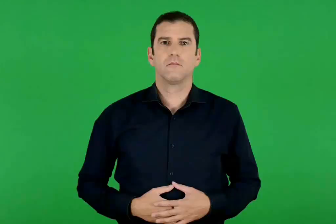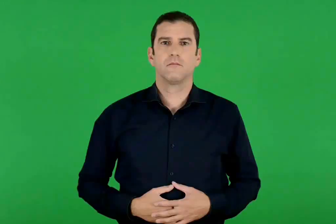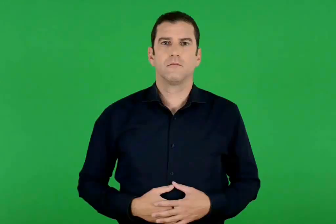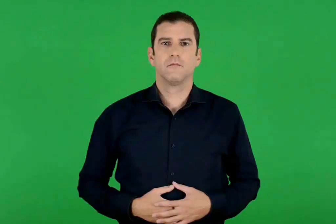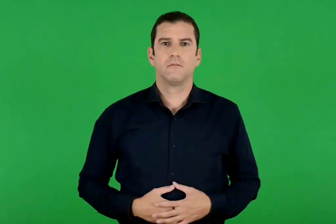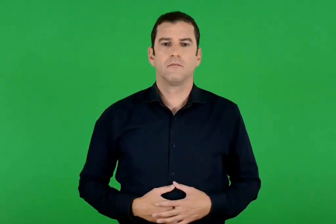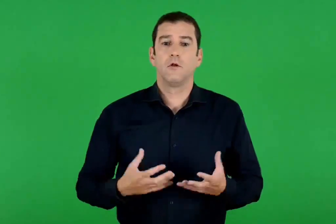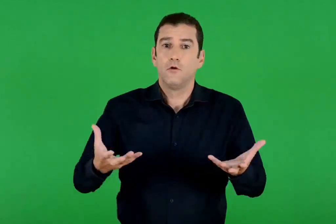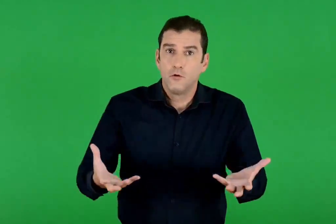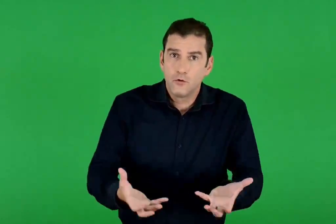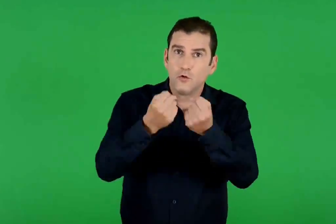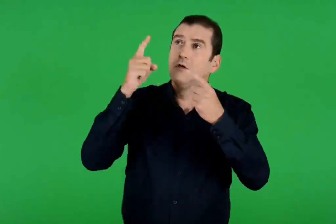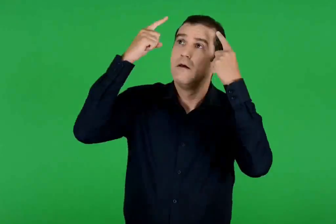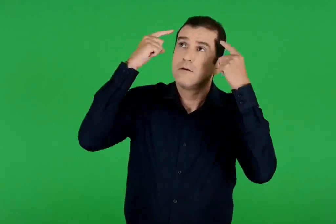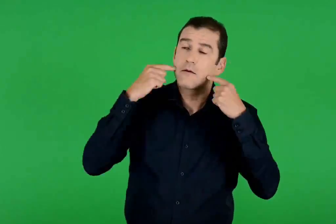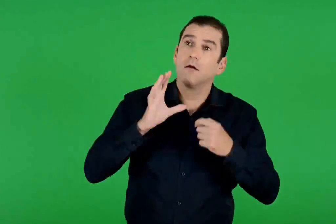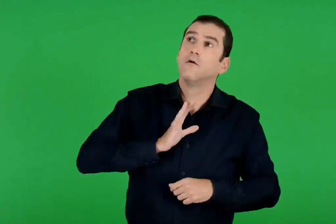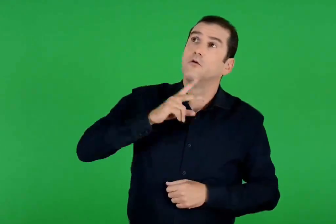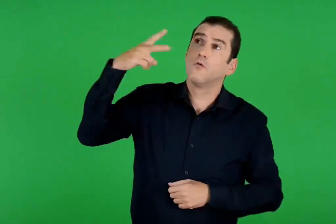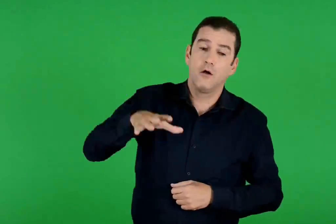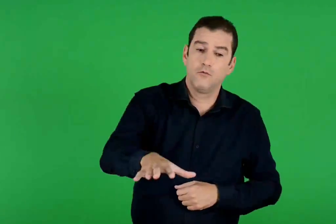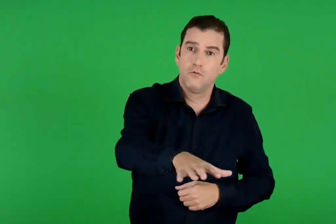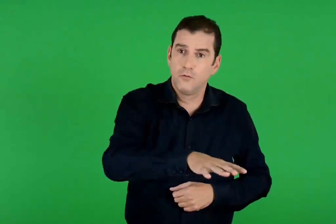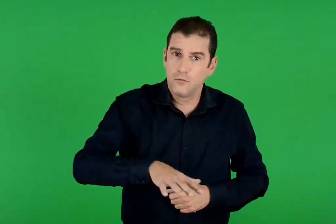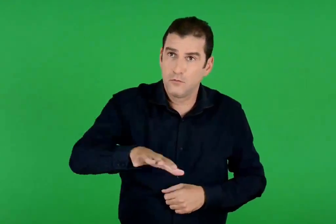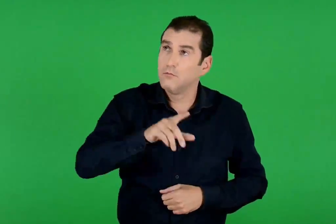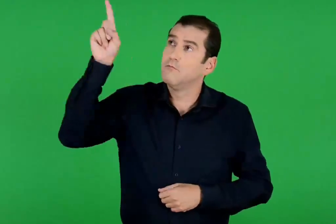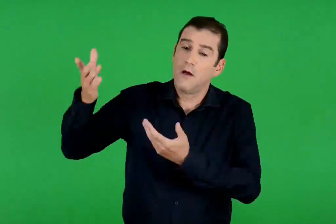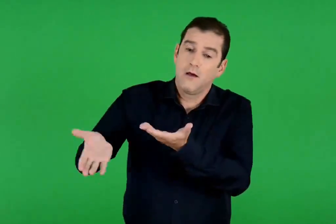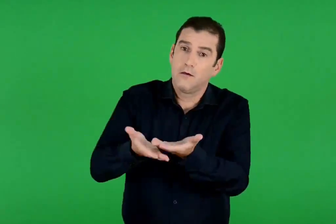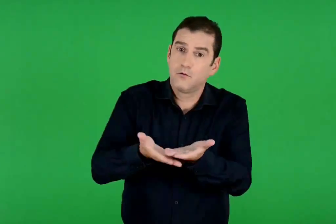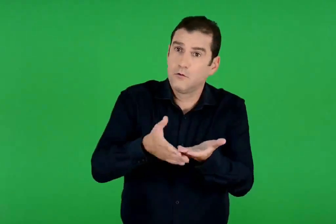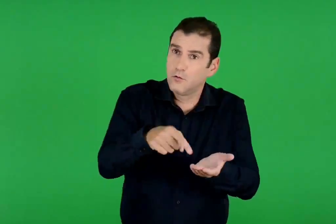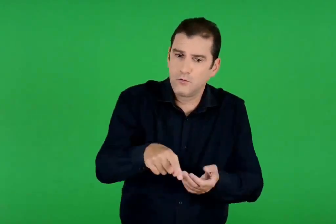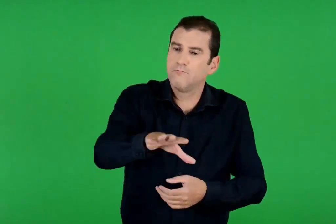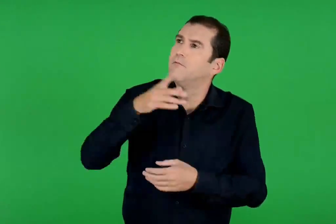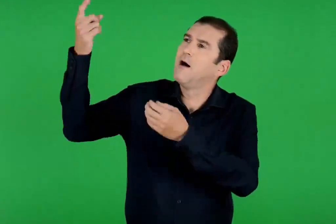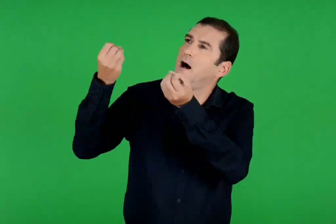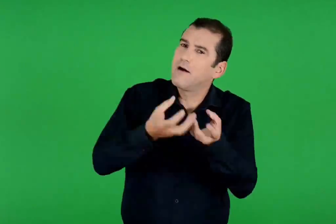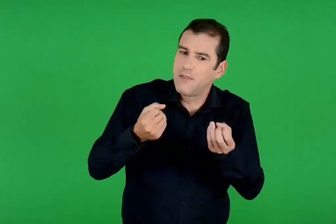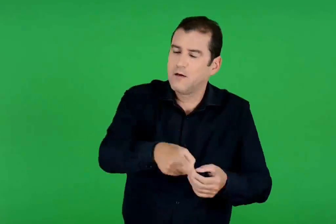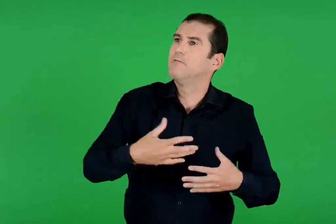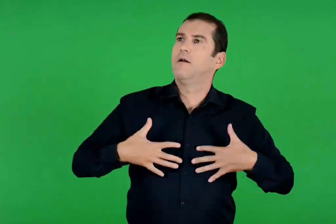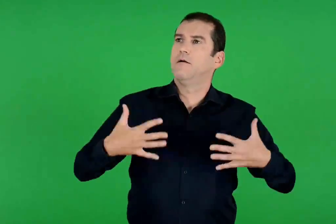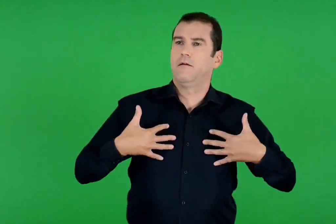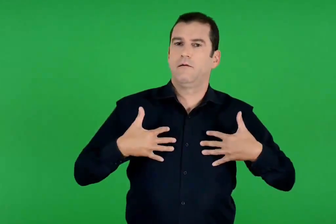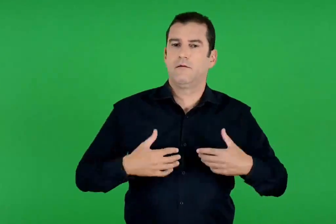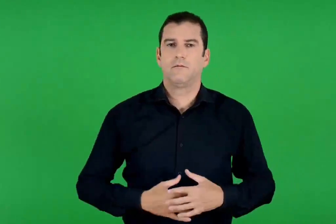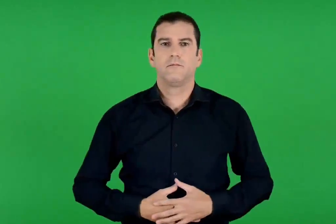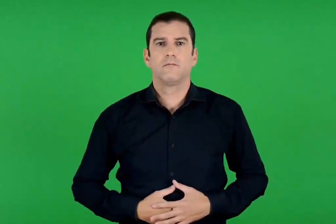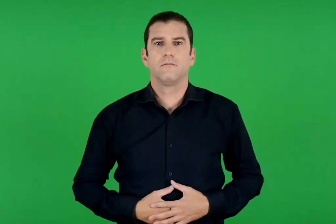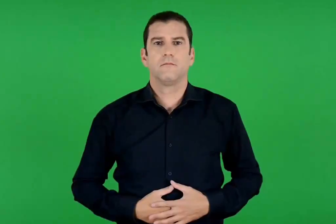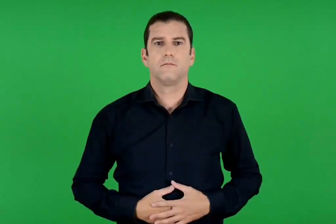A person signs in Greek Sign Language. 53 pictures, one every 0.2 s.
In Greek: σώσε , κύριε , τον λαό σου και αξίωσε τον να χαρεί τα αγαθά σου
